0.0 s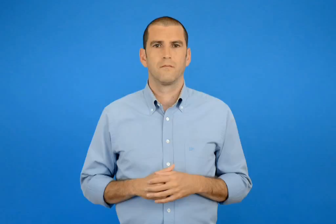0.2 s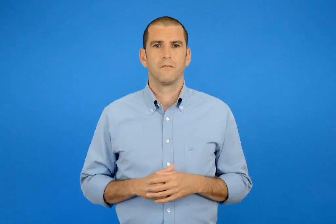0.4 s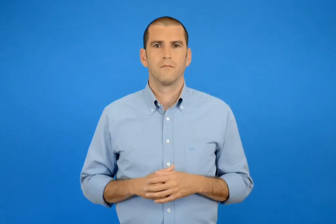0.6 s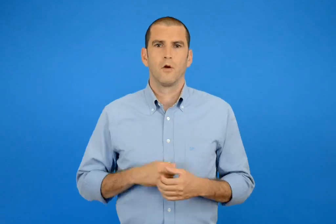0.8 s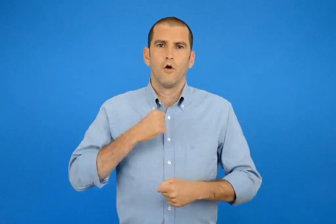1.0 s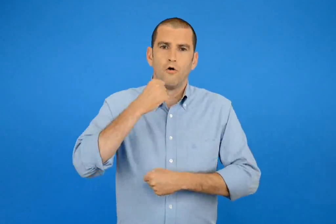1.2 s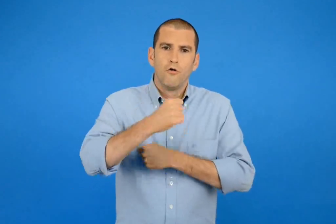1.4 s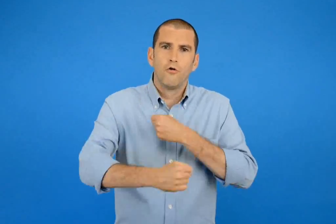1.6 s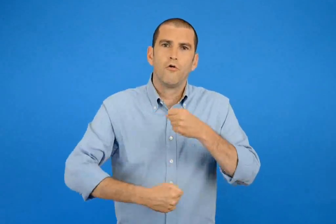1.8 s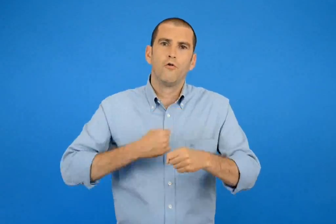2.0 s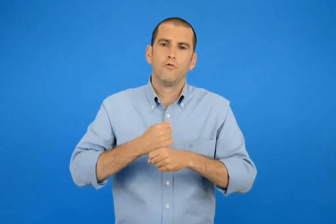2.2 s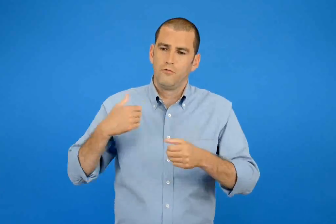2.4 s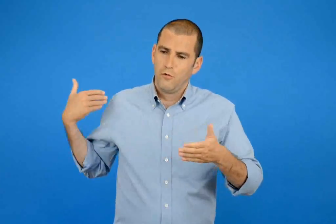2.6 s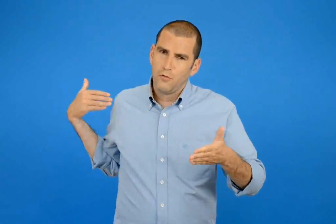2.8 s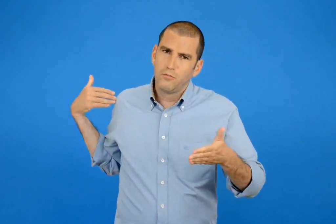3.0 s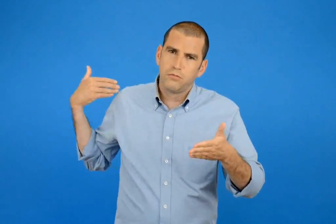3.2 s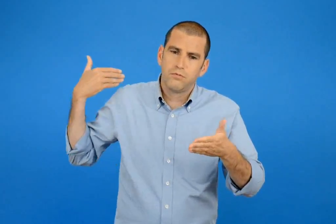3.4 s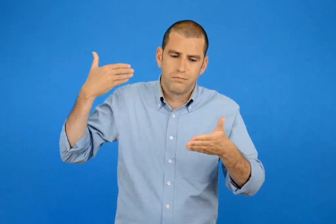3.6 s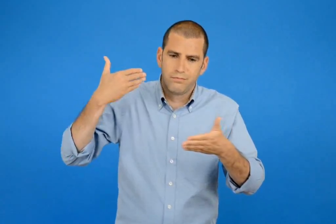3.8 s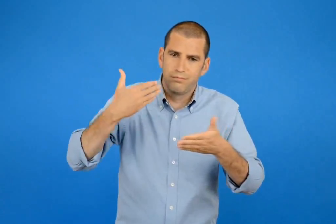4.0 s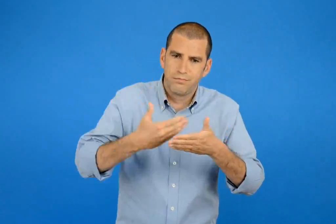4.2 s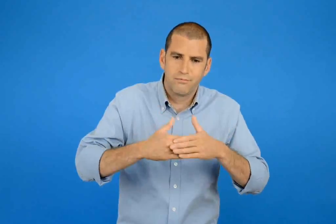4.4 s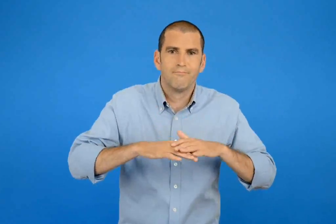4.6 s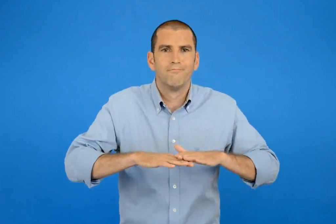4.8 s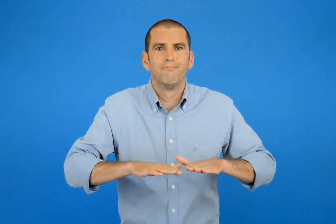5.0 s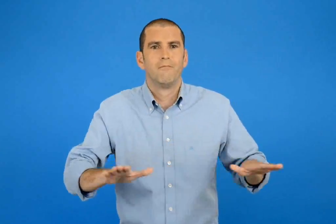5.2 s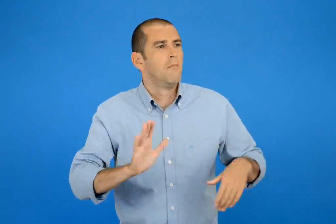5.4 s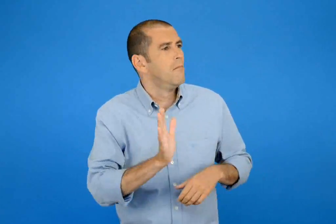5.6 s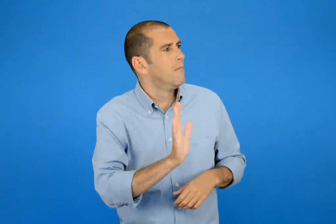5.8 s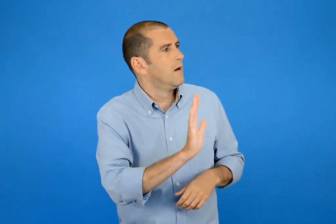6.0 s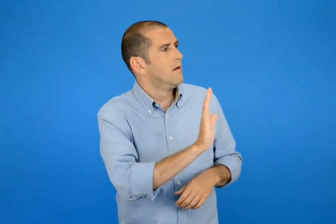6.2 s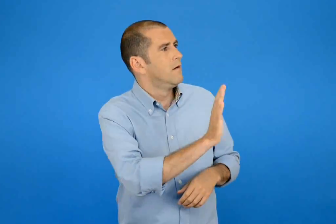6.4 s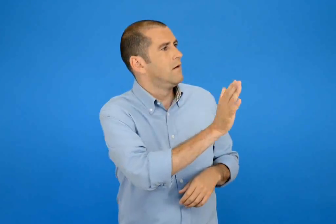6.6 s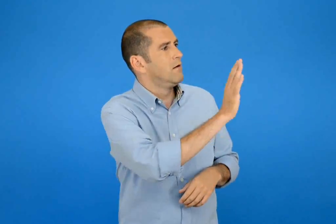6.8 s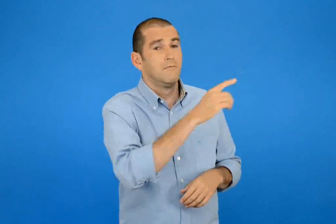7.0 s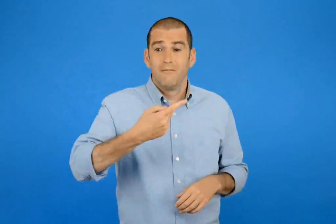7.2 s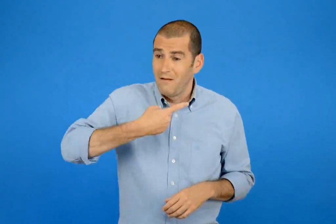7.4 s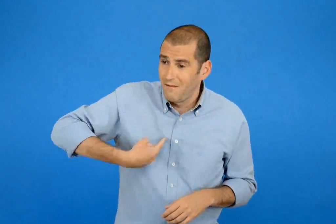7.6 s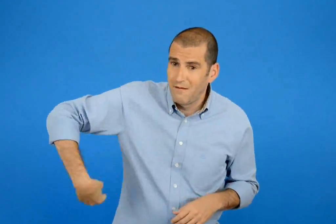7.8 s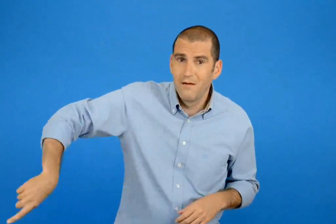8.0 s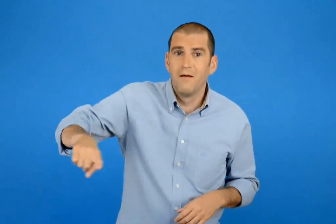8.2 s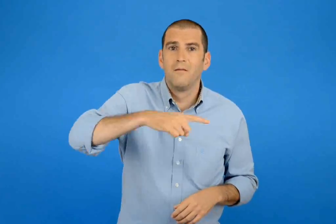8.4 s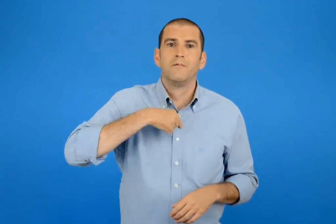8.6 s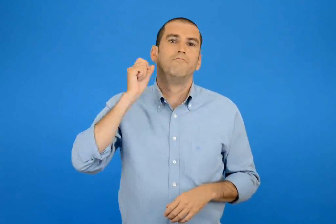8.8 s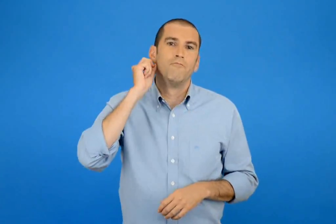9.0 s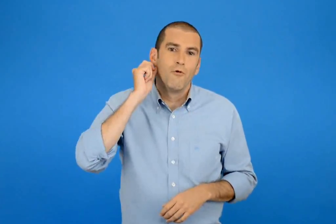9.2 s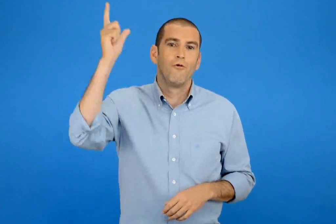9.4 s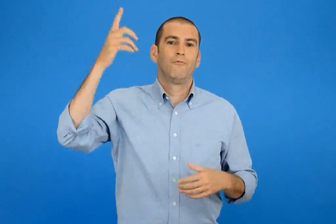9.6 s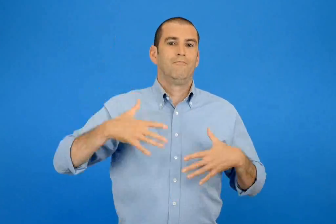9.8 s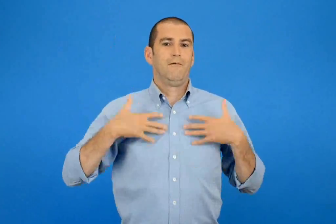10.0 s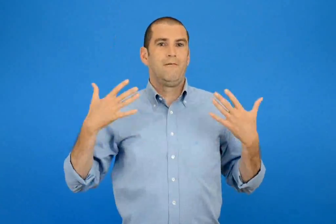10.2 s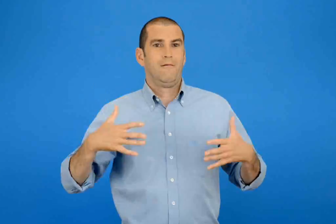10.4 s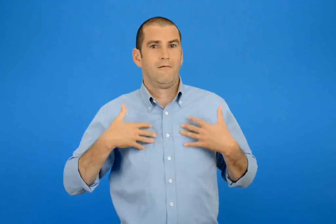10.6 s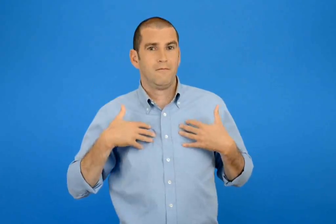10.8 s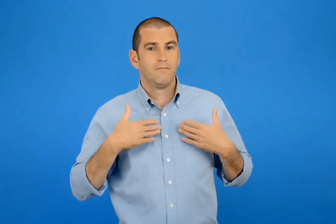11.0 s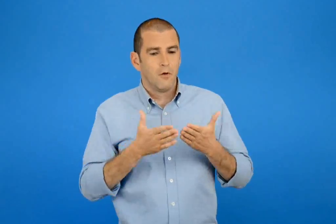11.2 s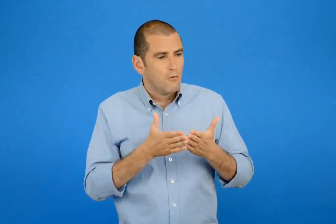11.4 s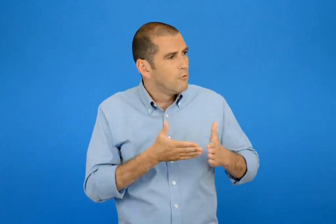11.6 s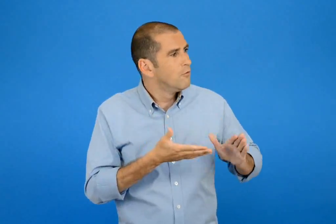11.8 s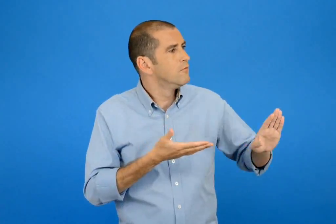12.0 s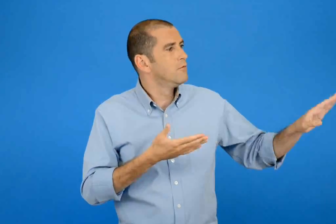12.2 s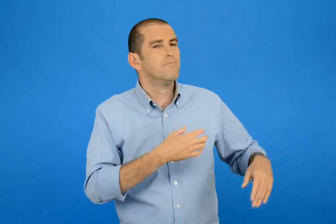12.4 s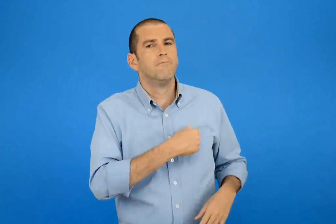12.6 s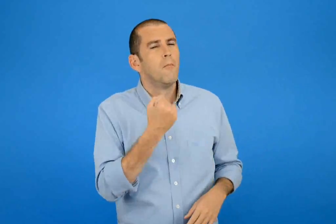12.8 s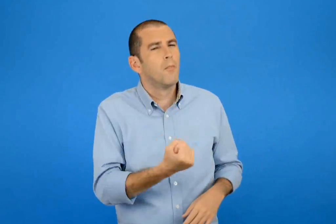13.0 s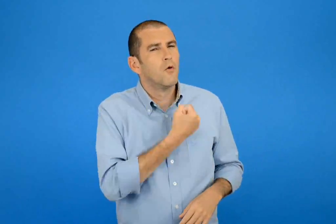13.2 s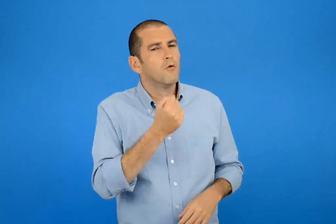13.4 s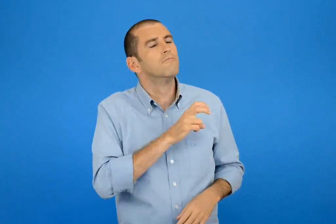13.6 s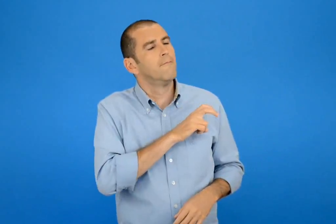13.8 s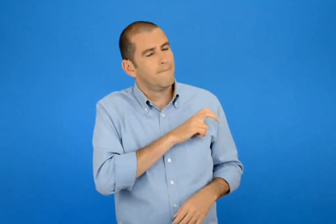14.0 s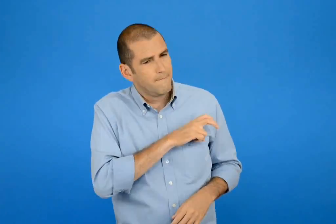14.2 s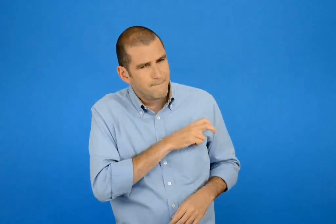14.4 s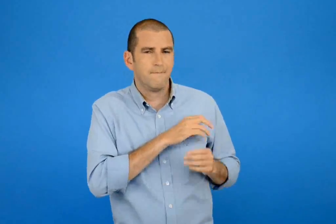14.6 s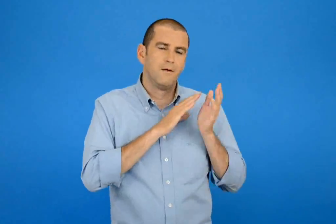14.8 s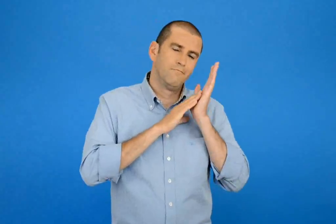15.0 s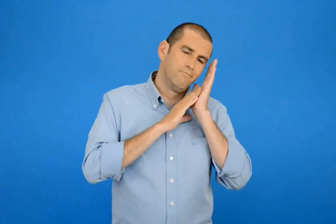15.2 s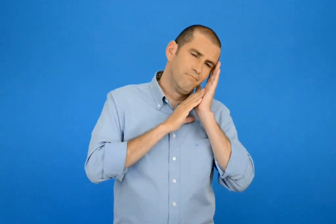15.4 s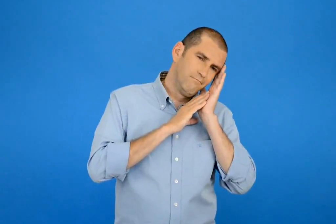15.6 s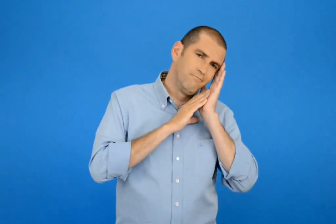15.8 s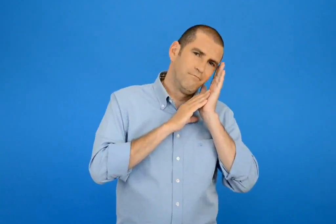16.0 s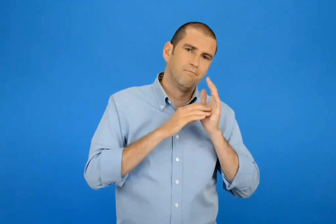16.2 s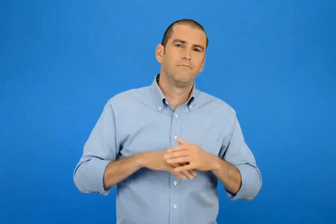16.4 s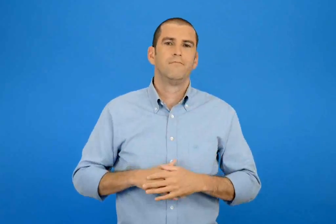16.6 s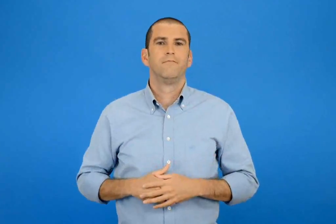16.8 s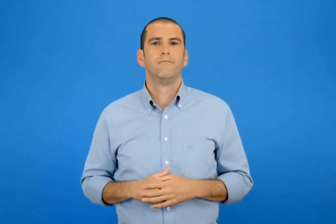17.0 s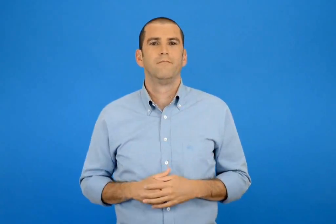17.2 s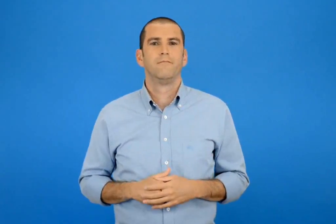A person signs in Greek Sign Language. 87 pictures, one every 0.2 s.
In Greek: πάει ο παλιός ο χρόνος ας γιορτάσουμε παιδιά και του χωρισμού ο πόνος ας κοιμάται στην καρδιά
